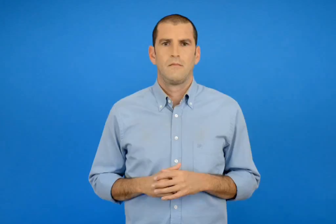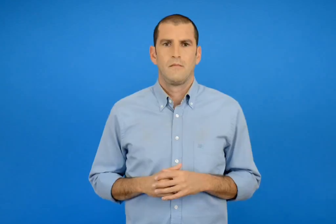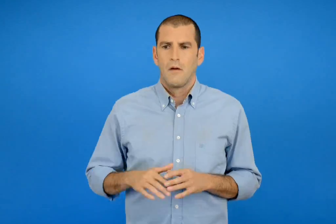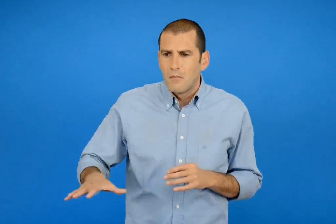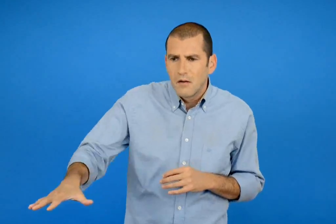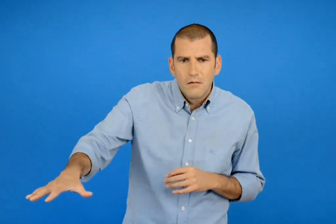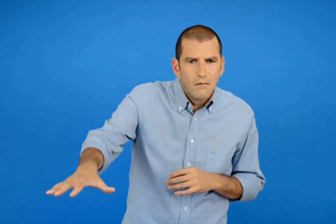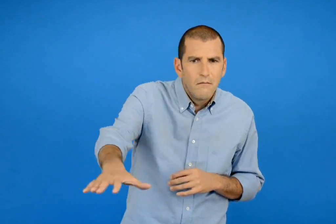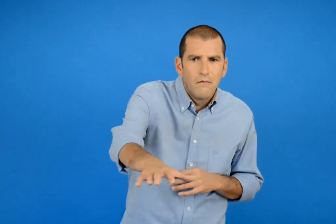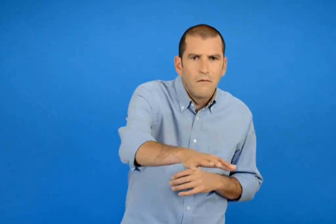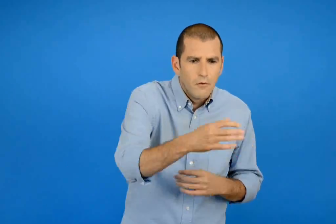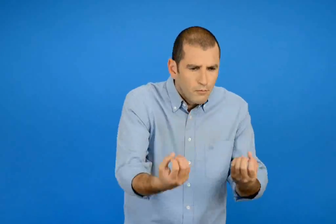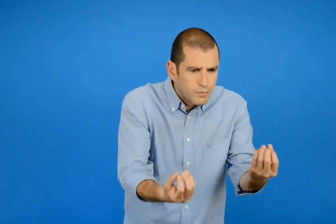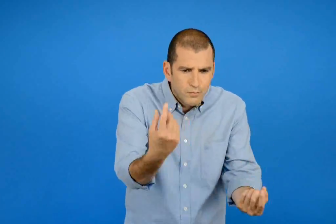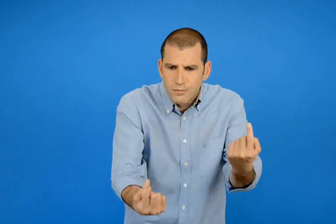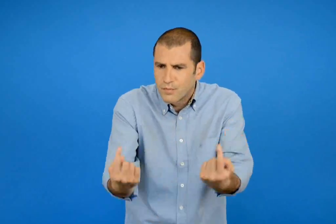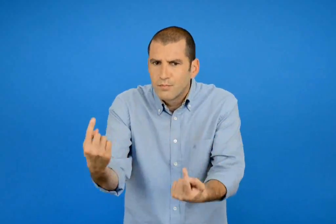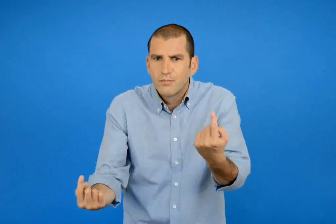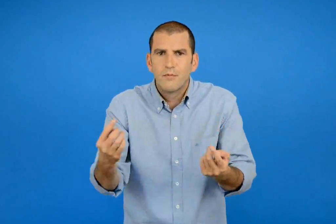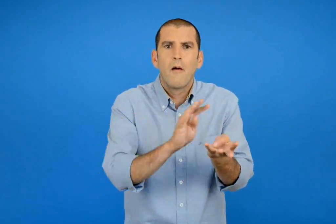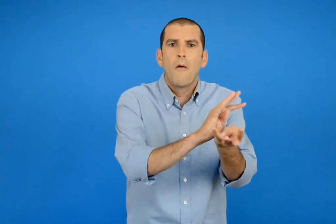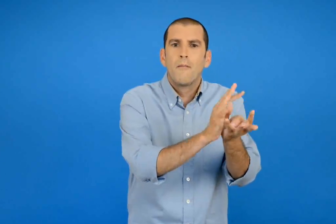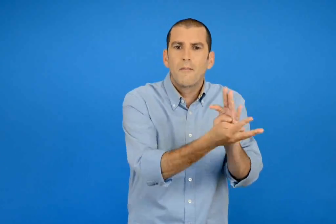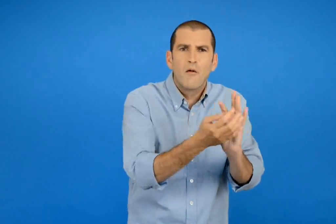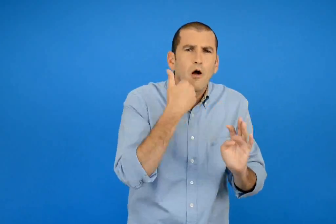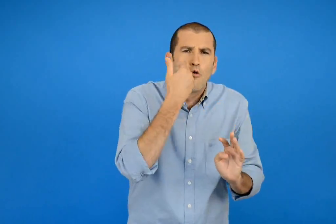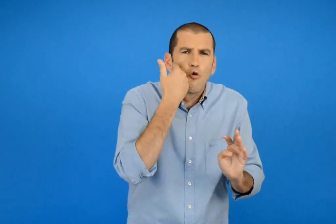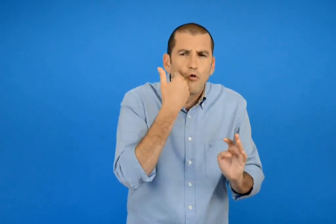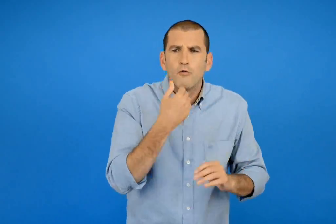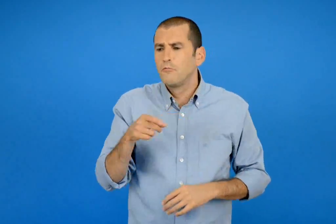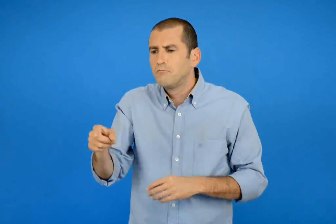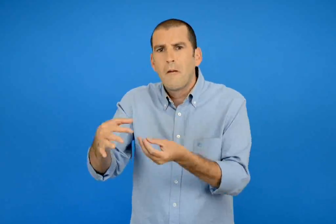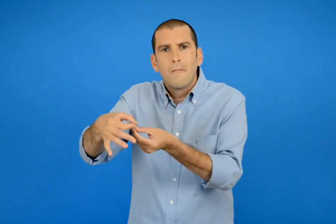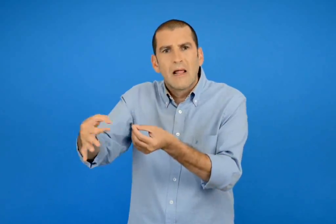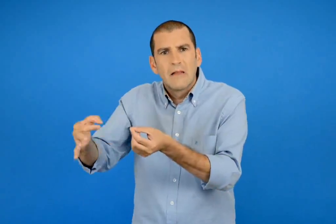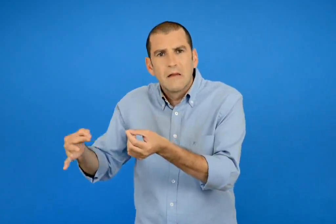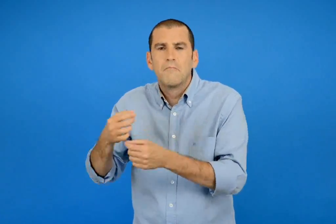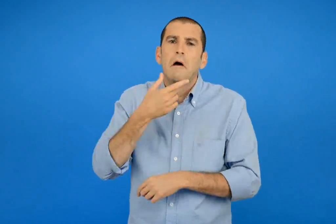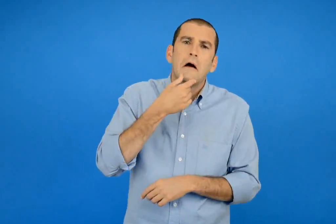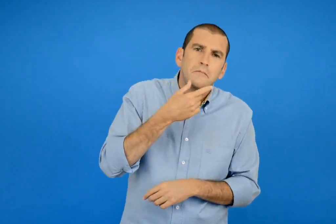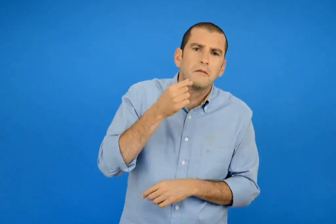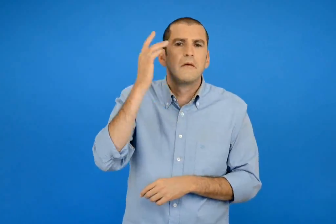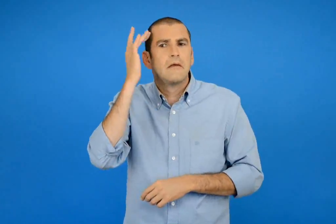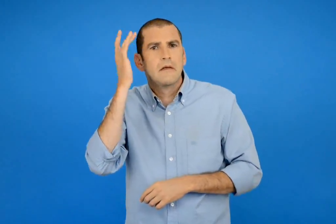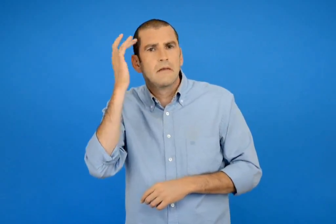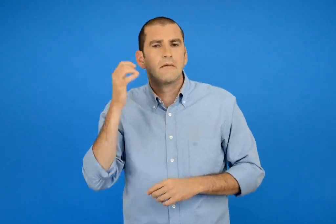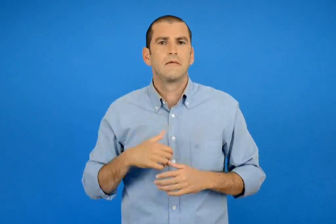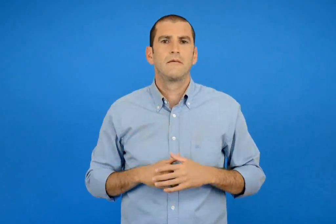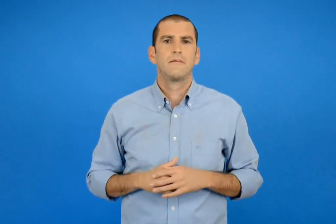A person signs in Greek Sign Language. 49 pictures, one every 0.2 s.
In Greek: παντού έχουν φυτρώσει κατακόκκινες παπαρούνες κίτρινες κι άσπρες μαργαρίτες
